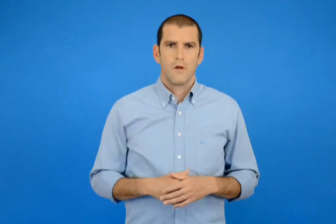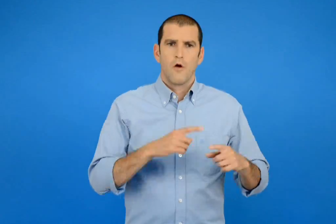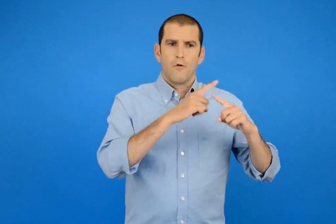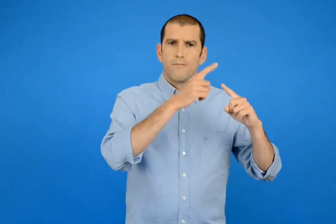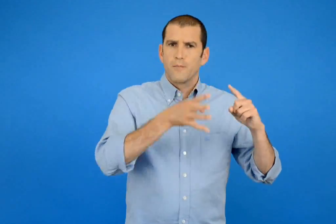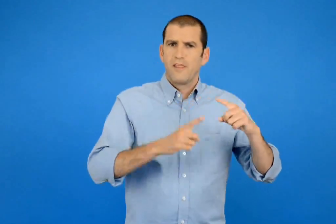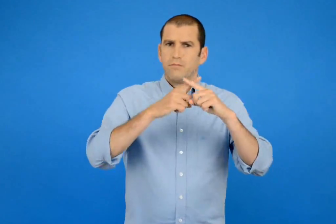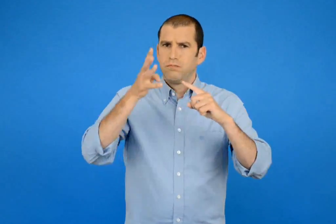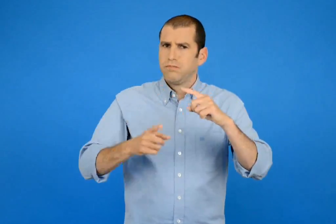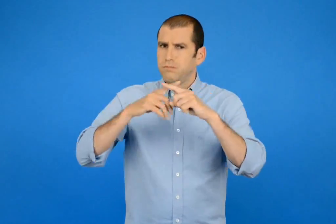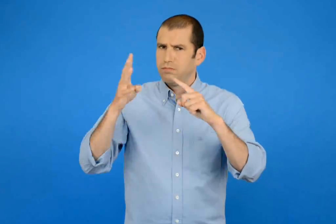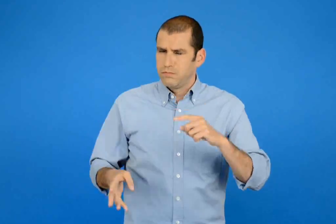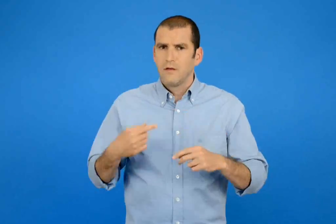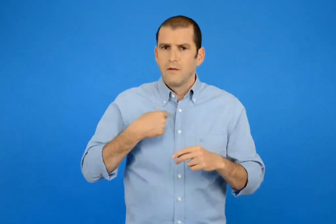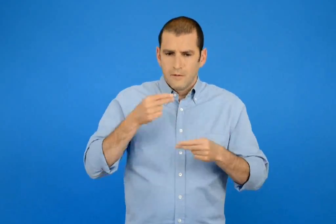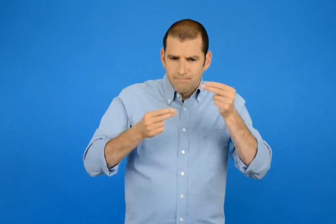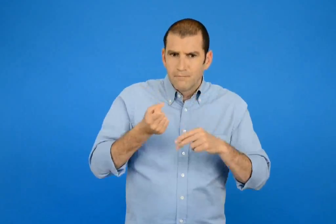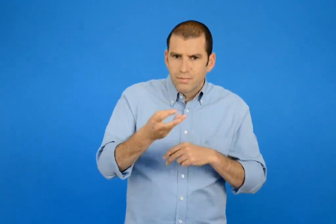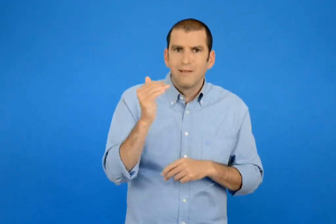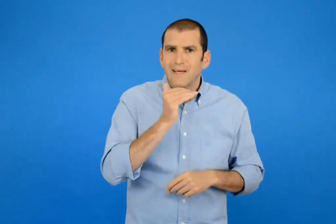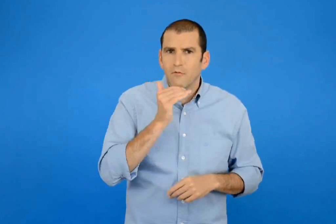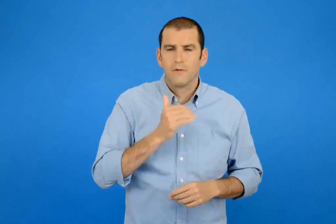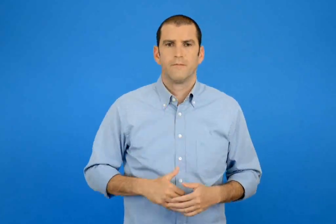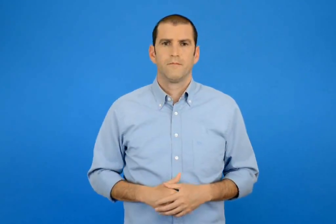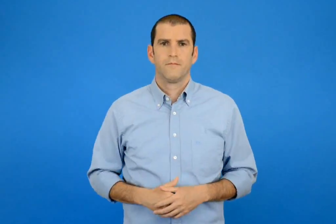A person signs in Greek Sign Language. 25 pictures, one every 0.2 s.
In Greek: υπολογίζω γρηγορά με τις προπαίδειες
